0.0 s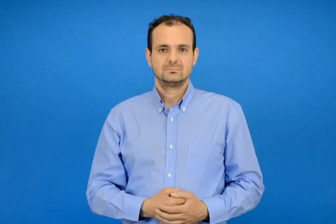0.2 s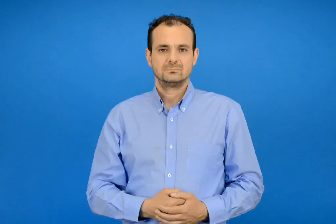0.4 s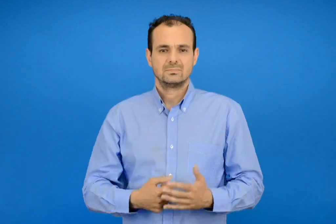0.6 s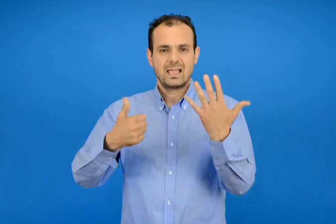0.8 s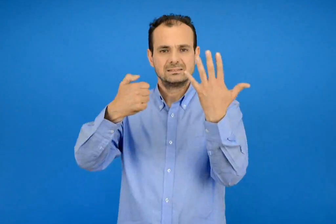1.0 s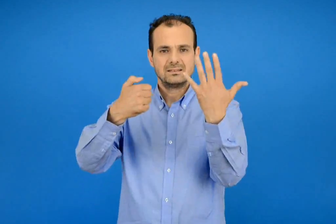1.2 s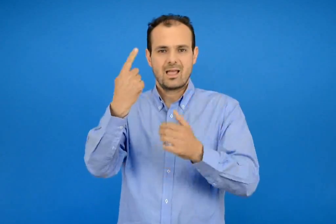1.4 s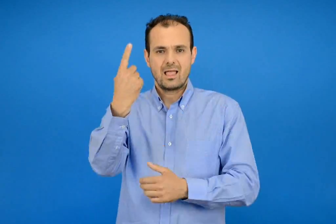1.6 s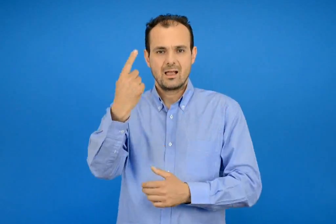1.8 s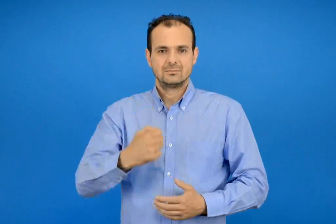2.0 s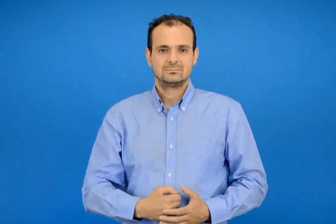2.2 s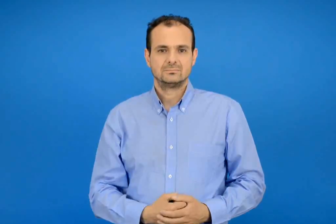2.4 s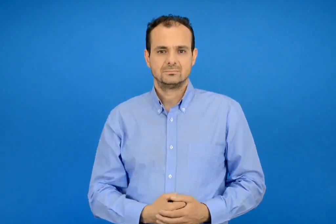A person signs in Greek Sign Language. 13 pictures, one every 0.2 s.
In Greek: εξήντα ένα
